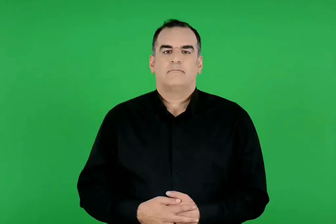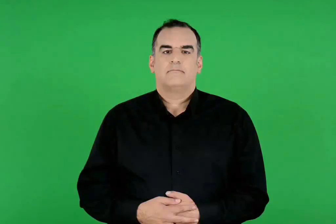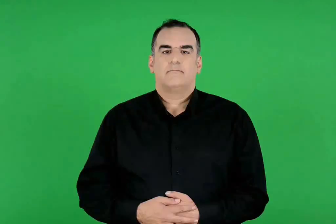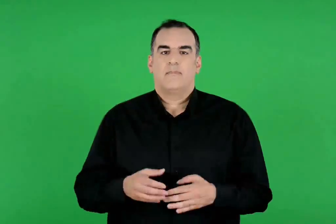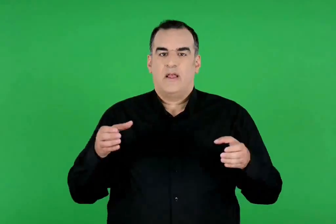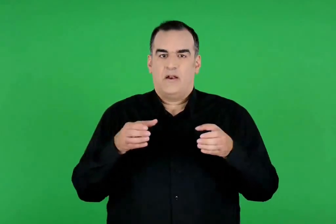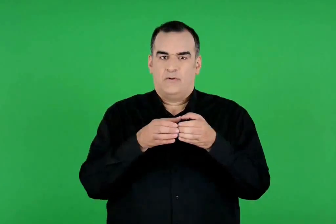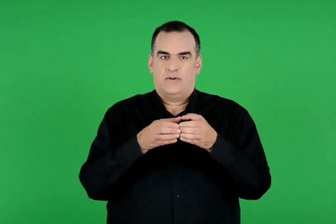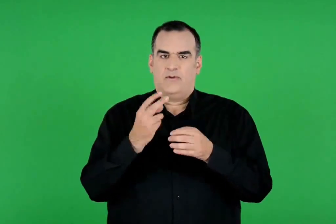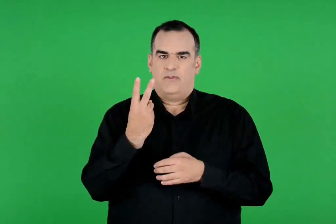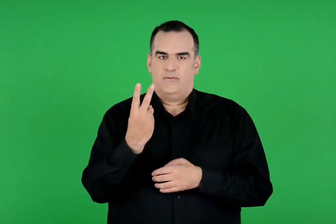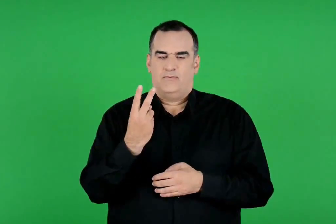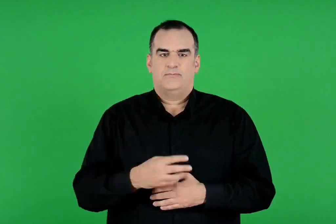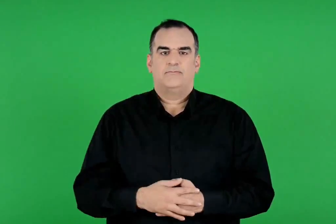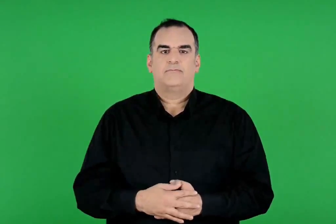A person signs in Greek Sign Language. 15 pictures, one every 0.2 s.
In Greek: ενότητα 2
